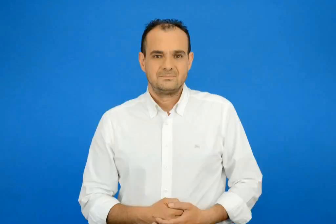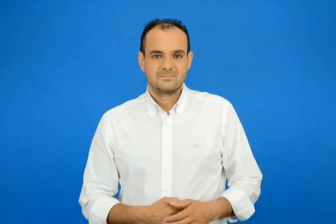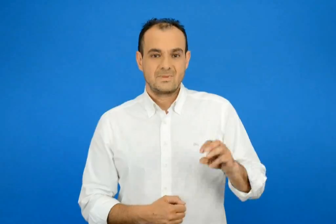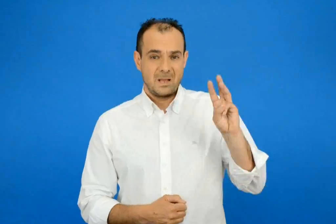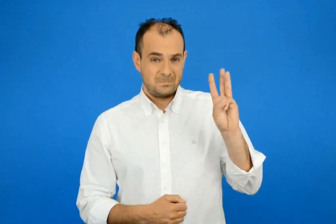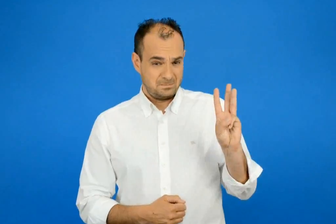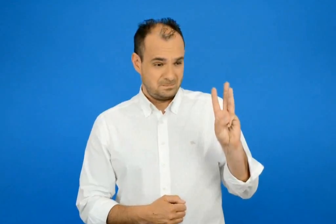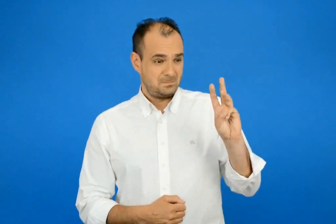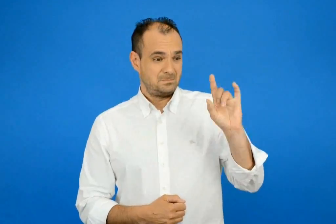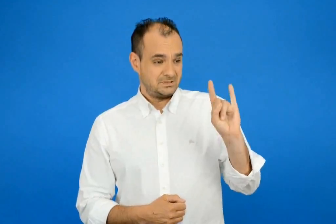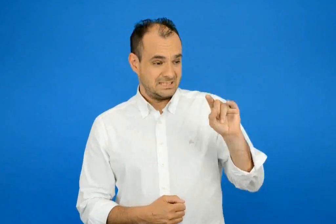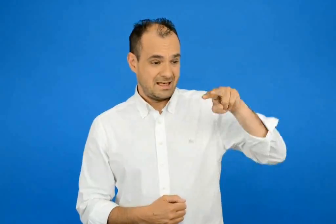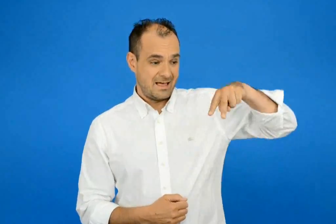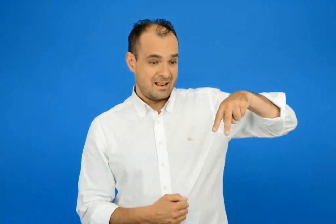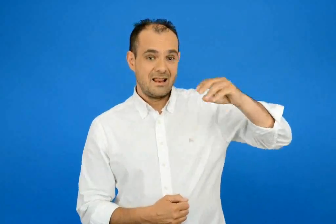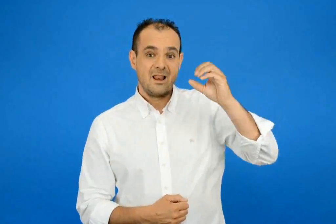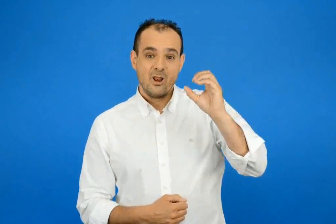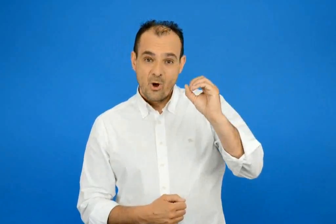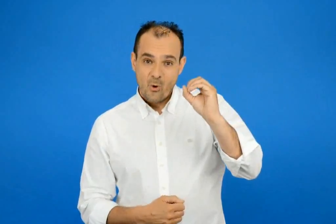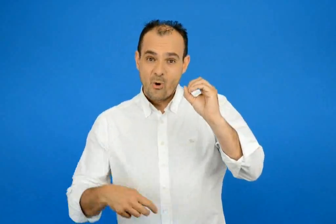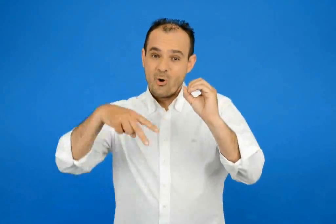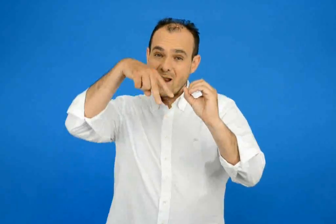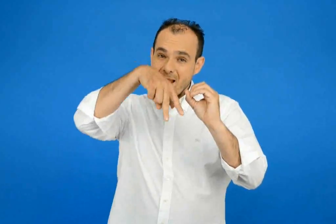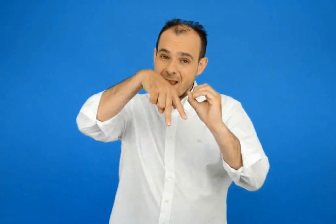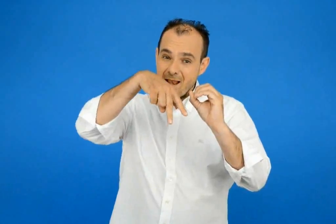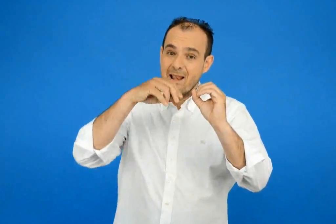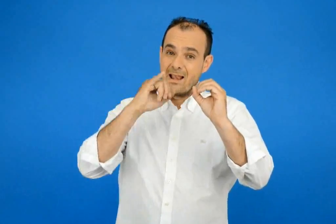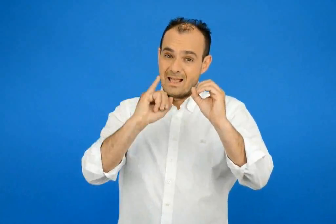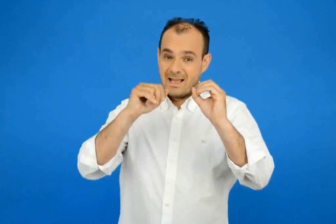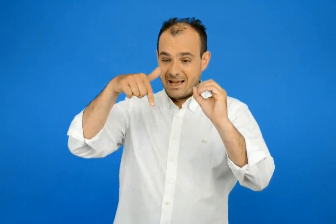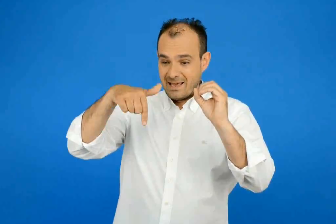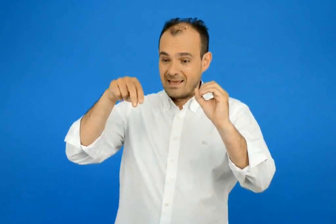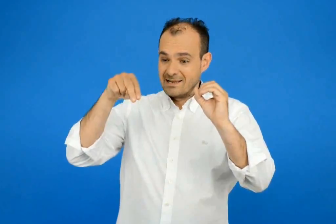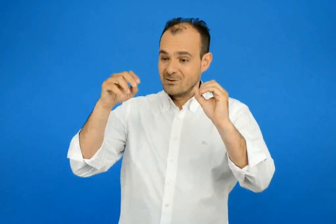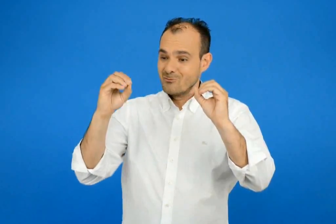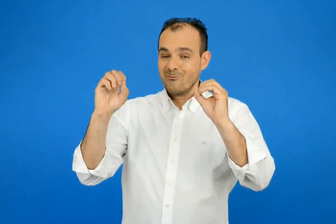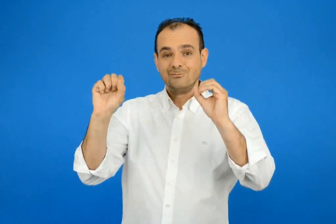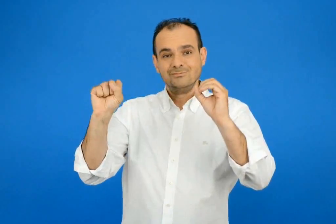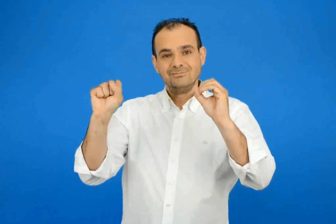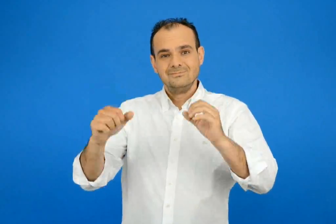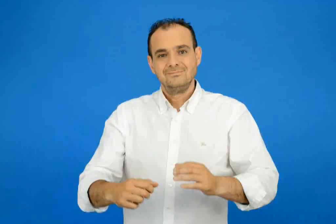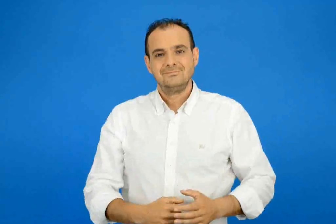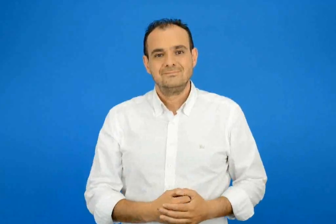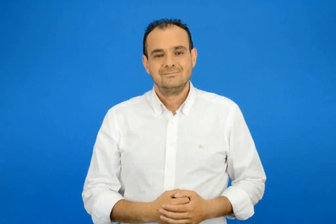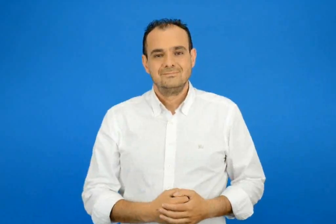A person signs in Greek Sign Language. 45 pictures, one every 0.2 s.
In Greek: ψηλόλιγνος
